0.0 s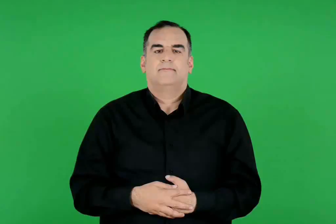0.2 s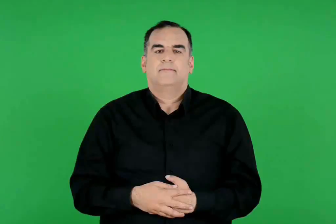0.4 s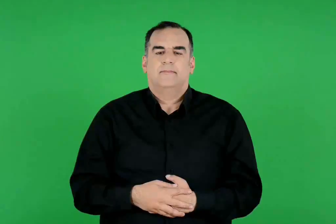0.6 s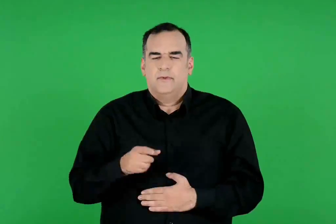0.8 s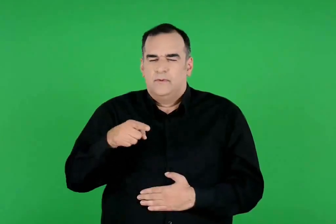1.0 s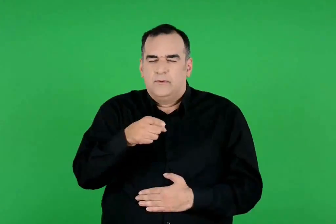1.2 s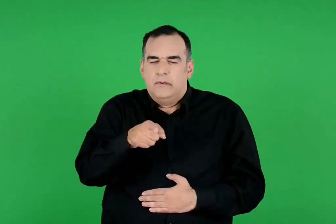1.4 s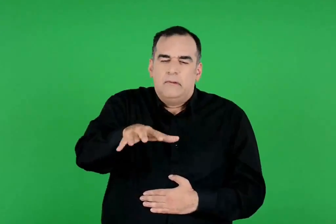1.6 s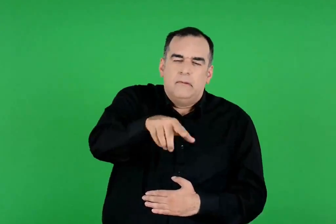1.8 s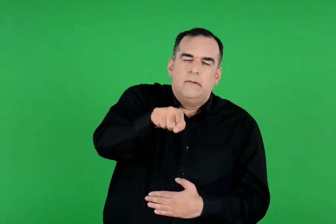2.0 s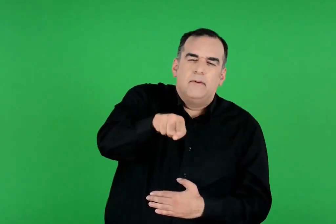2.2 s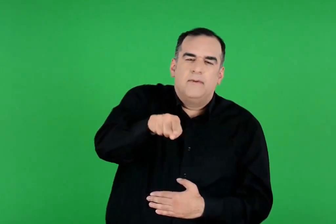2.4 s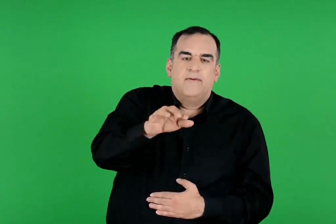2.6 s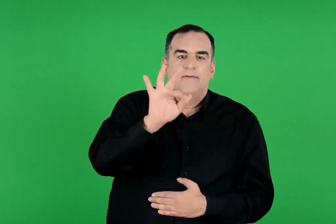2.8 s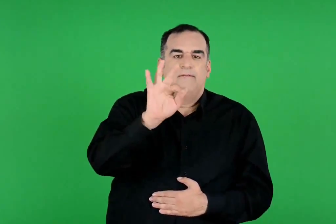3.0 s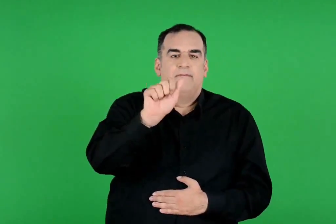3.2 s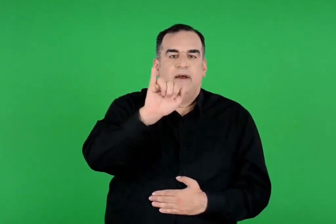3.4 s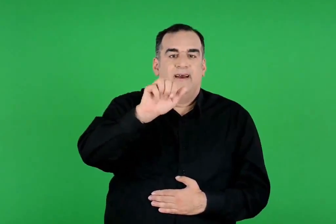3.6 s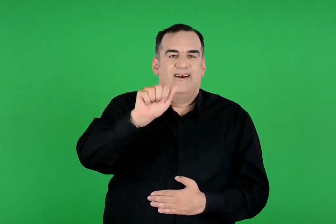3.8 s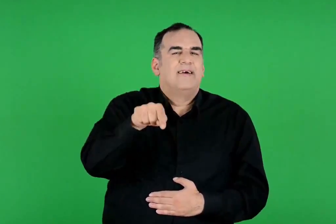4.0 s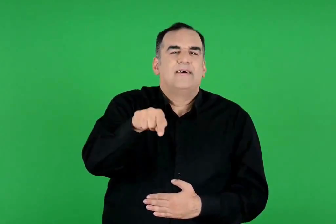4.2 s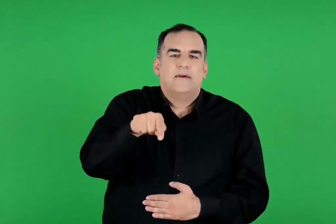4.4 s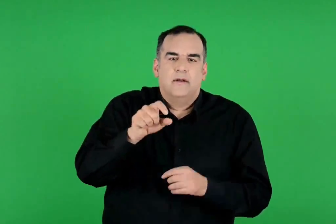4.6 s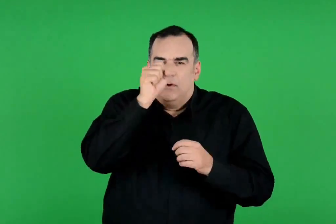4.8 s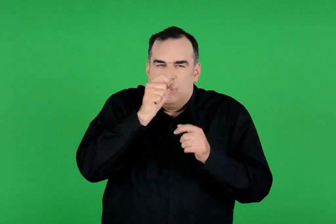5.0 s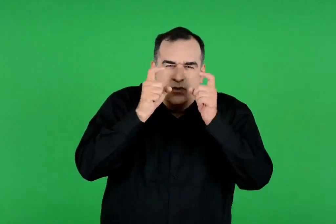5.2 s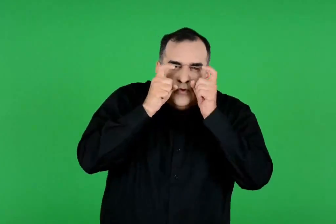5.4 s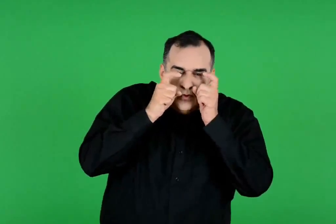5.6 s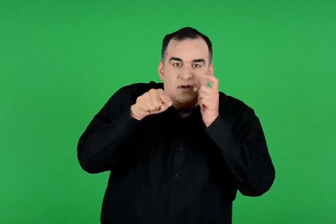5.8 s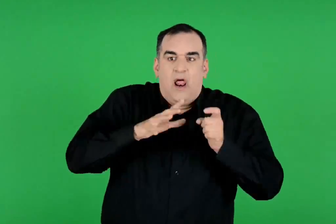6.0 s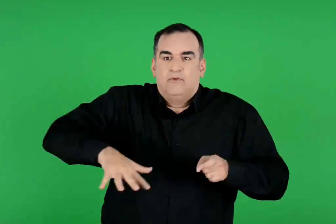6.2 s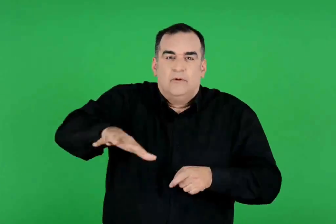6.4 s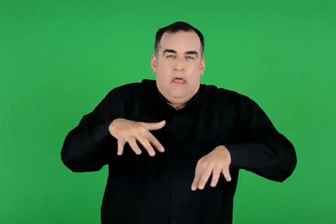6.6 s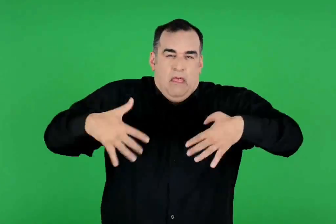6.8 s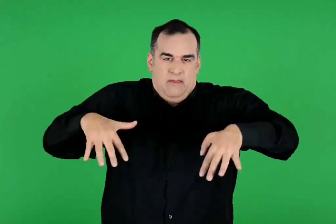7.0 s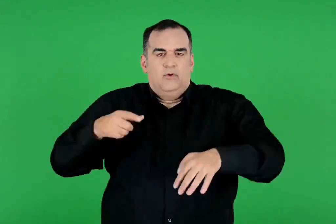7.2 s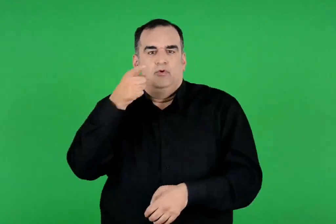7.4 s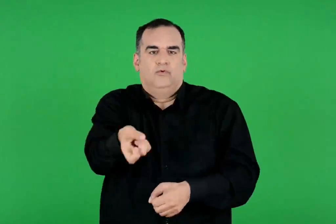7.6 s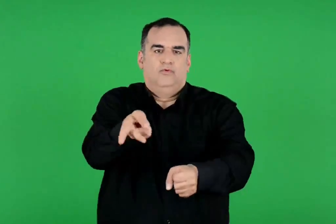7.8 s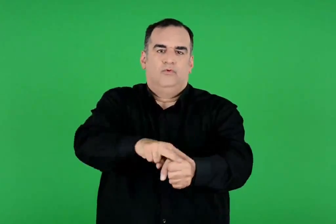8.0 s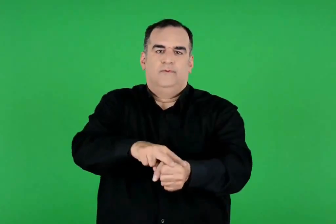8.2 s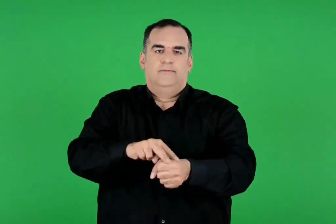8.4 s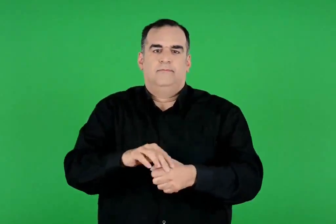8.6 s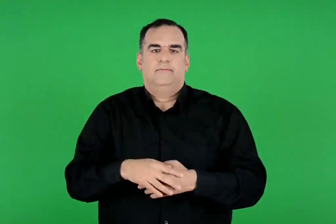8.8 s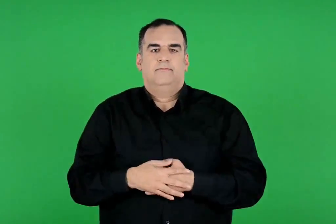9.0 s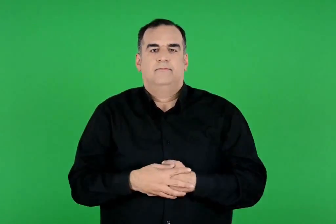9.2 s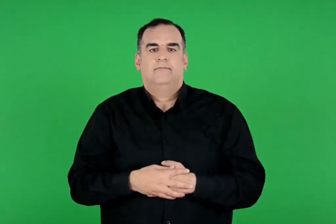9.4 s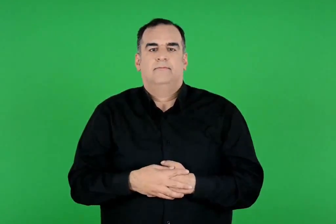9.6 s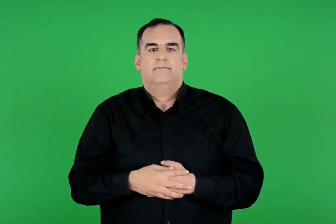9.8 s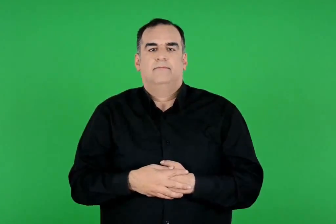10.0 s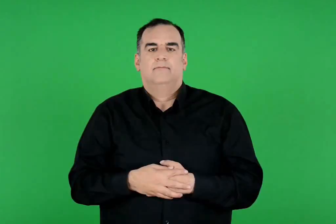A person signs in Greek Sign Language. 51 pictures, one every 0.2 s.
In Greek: πιο πέρα σκότωσε τη φαιά , μια αγριογούρουνα που τρόμαζε τους ανθρώπους της περιοχής
